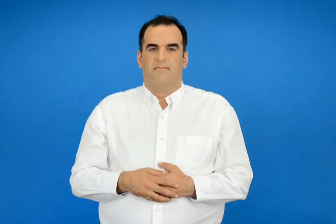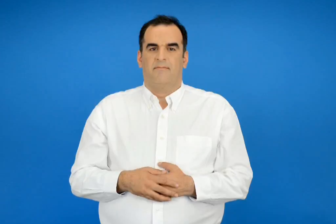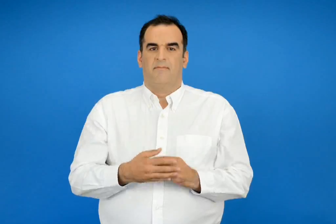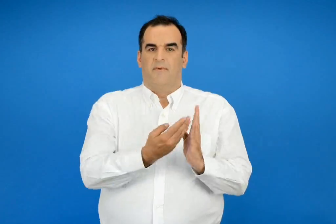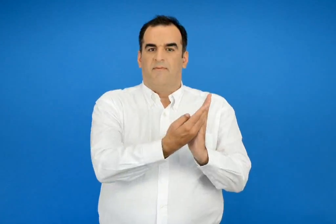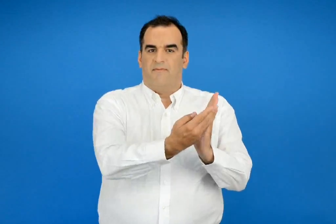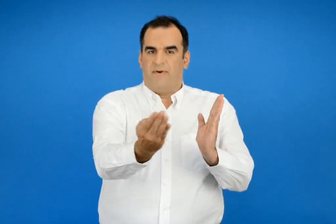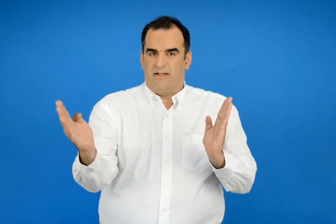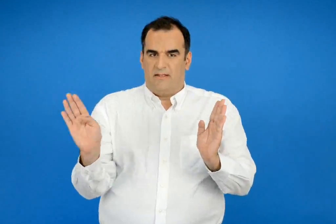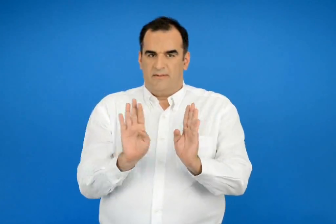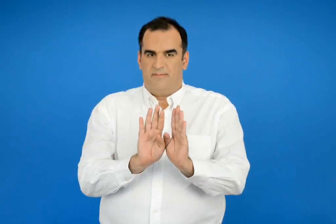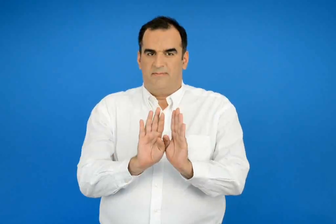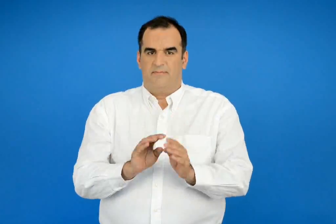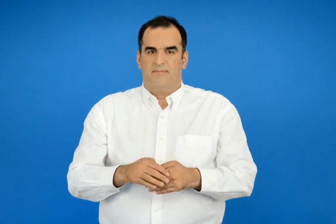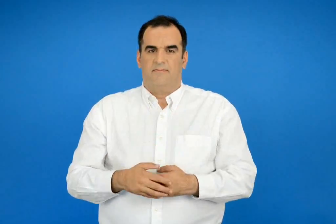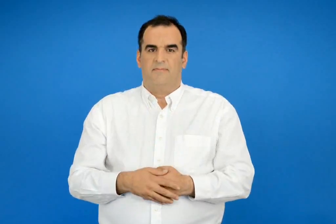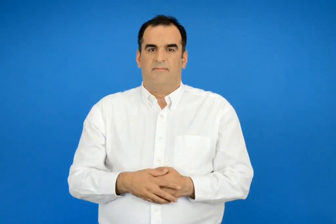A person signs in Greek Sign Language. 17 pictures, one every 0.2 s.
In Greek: φράχτης
